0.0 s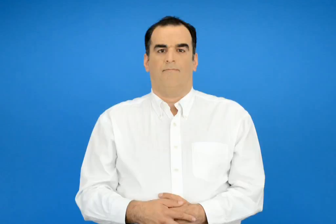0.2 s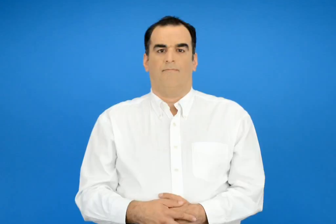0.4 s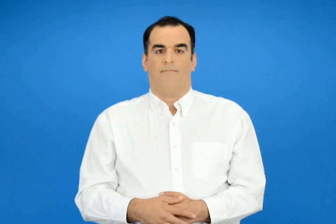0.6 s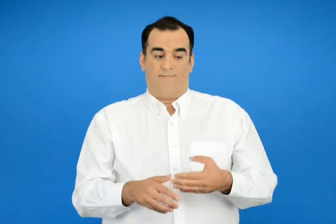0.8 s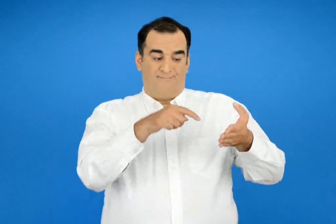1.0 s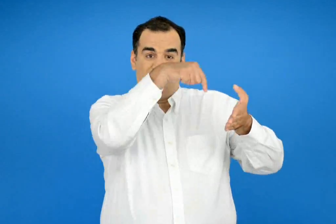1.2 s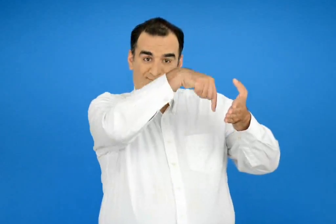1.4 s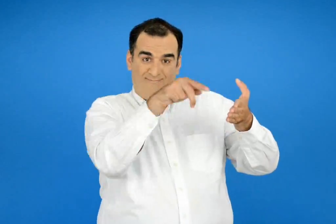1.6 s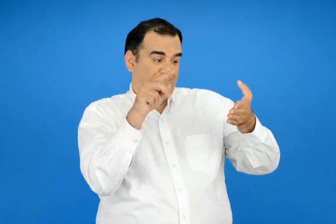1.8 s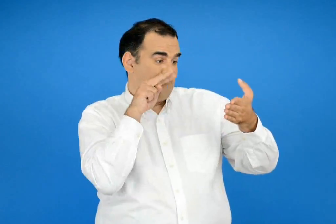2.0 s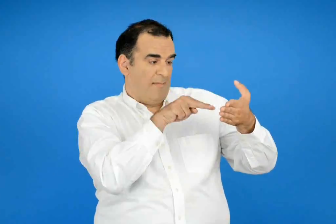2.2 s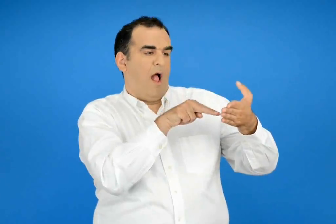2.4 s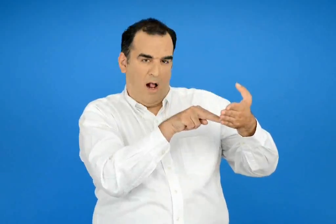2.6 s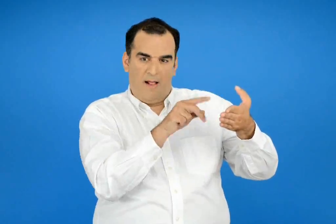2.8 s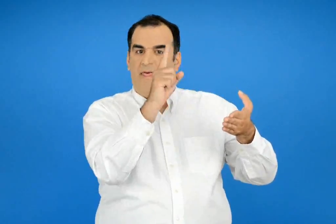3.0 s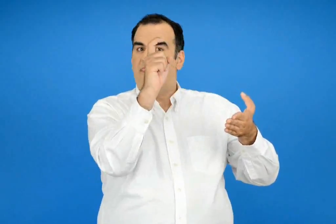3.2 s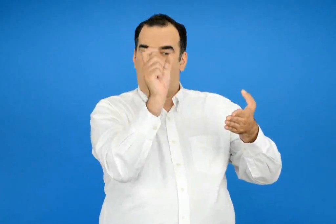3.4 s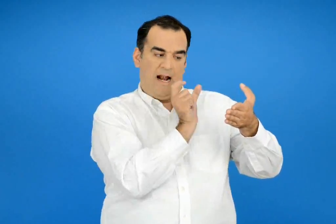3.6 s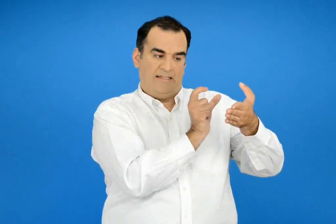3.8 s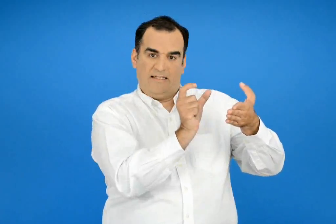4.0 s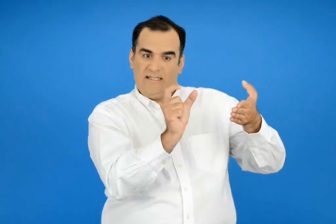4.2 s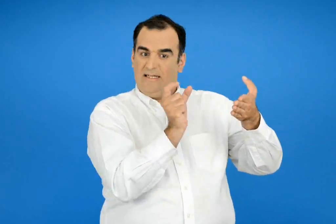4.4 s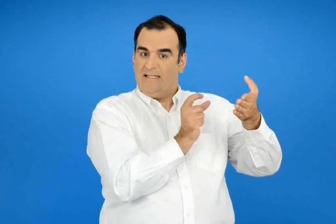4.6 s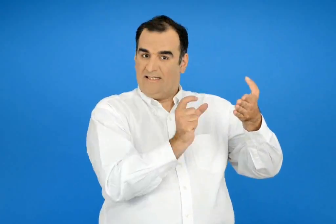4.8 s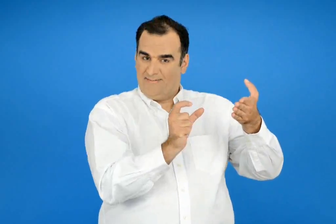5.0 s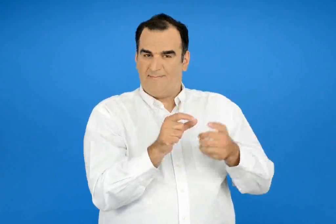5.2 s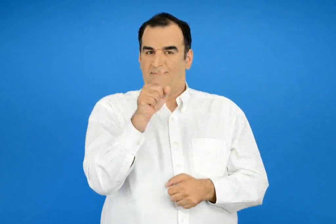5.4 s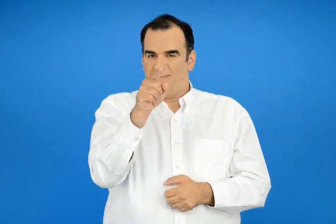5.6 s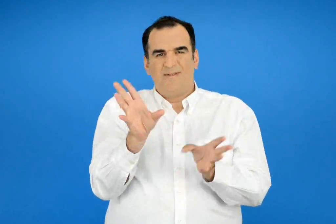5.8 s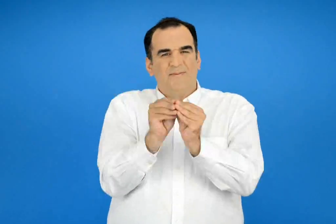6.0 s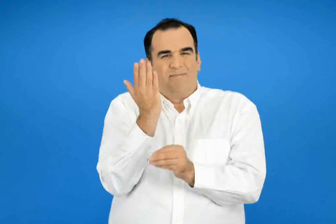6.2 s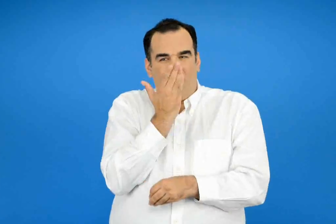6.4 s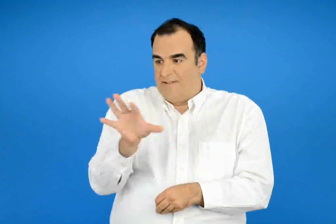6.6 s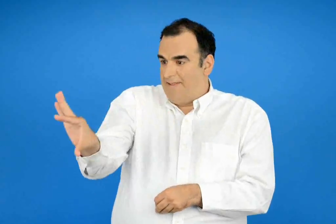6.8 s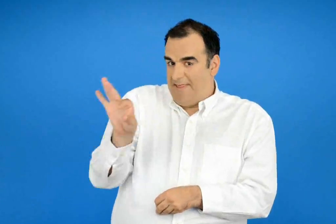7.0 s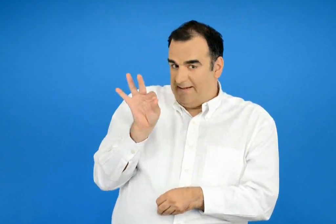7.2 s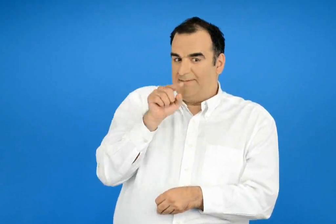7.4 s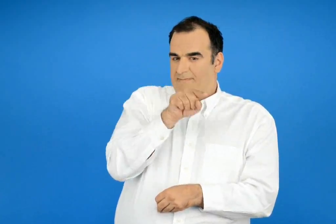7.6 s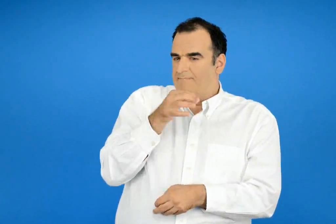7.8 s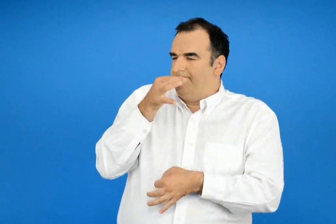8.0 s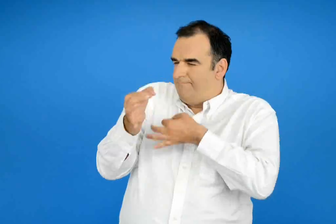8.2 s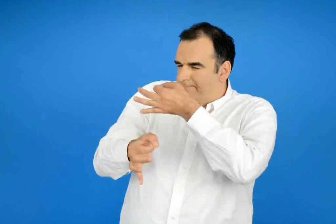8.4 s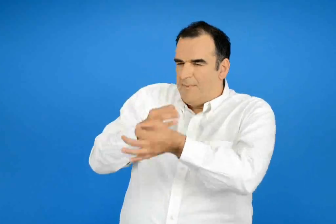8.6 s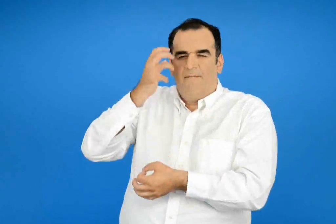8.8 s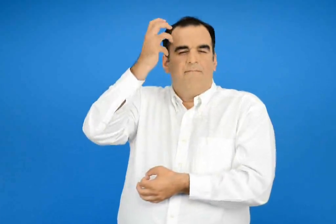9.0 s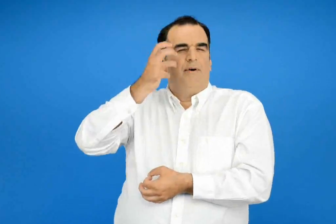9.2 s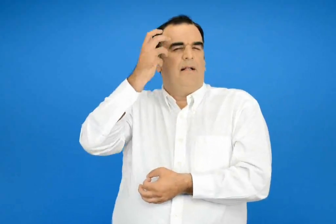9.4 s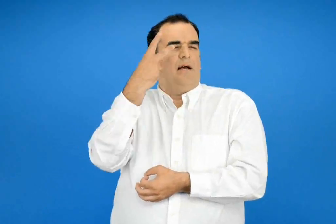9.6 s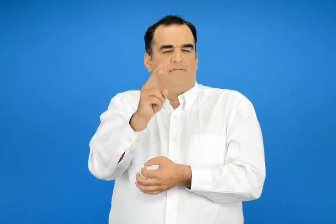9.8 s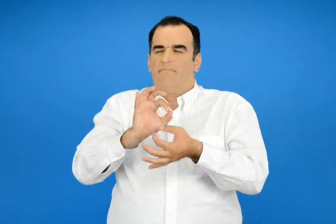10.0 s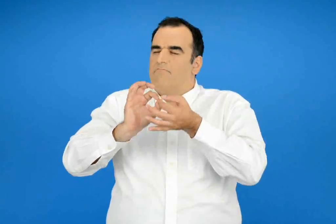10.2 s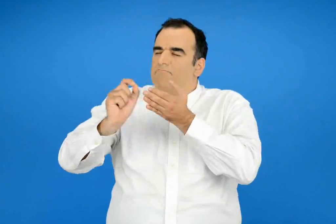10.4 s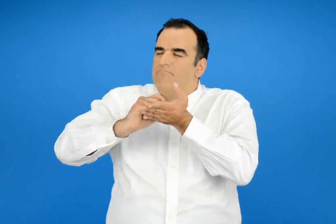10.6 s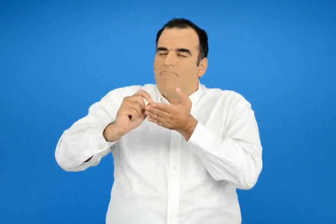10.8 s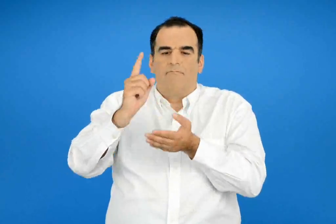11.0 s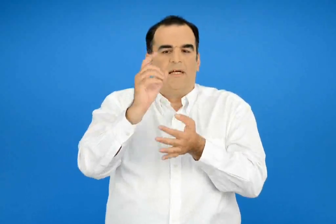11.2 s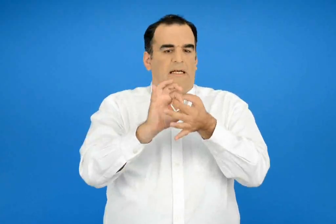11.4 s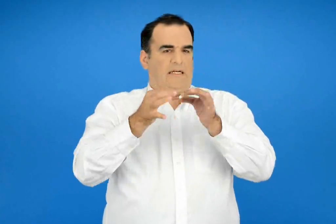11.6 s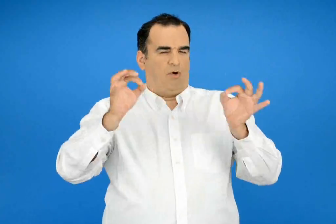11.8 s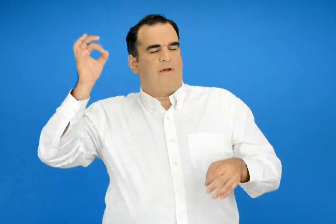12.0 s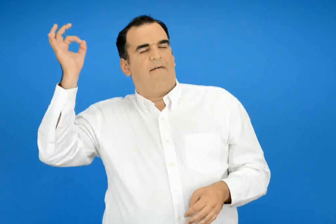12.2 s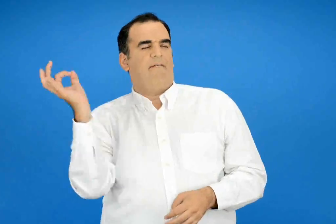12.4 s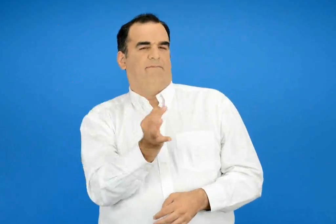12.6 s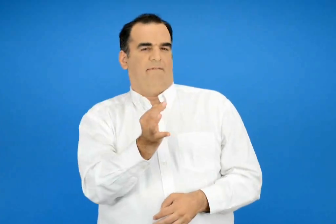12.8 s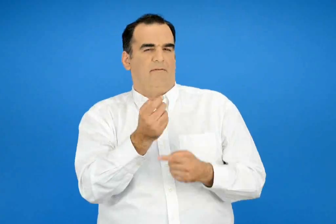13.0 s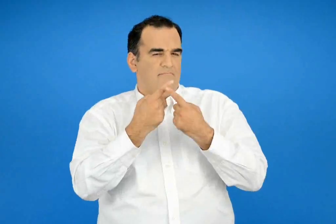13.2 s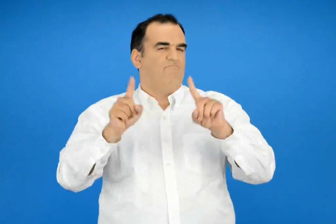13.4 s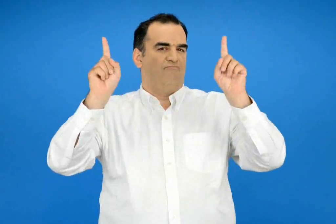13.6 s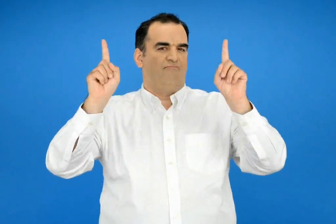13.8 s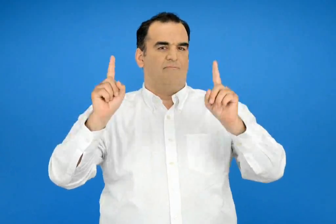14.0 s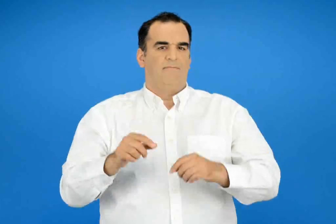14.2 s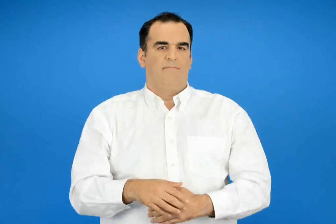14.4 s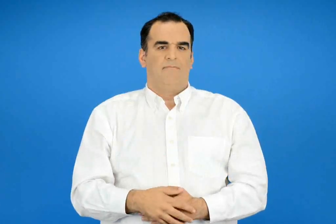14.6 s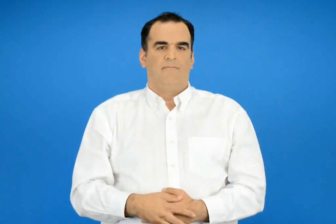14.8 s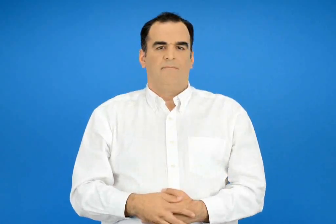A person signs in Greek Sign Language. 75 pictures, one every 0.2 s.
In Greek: παρακάτω θα βρεις δέκα λέξεις διάλεξε έναν συμμαθητή σου αφήστε τη φαντασία σας ελεύθερη και φτιάξτε με αυτές μια απίθανη ιστορία
